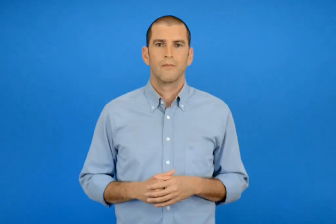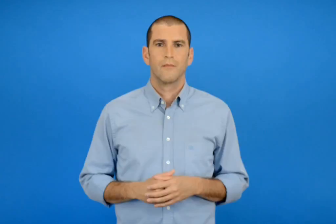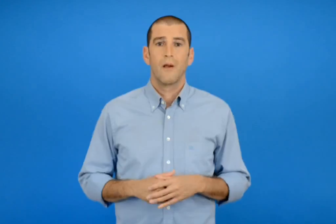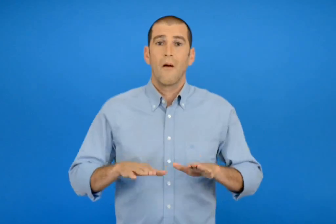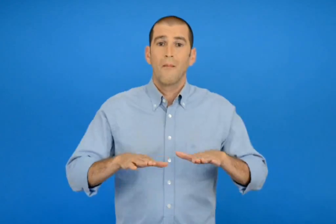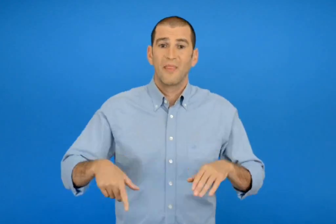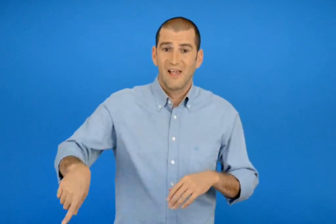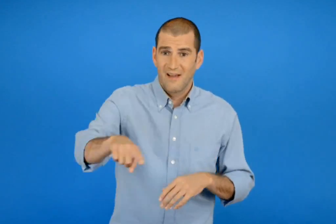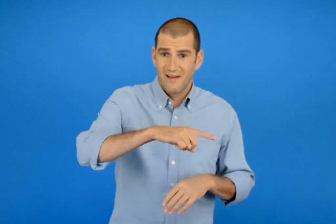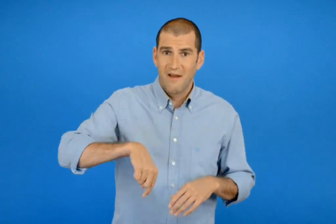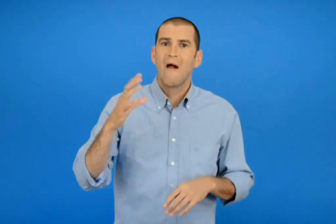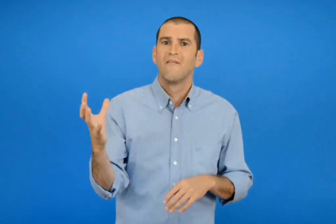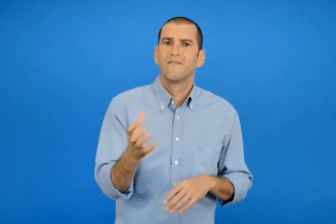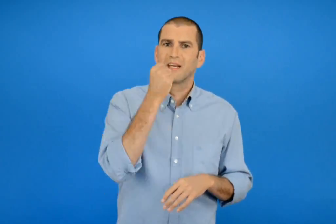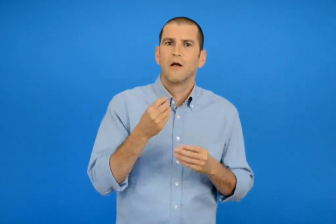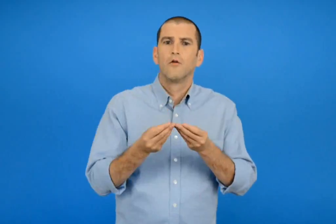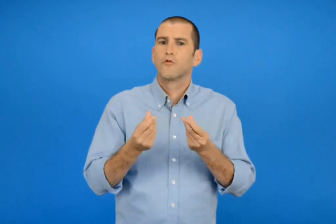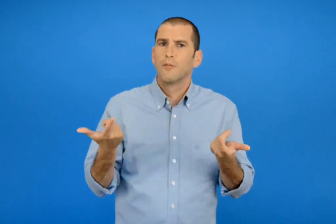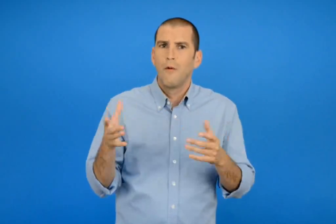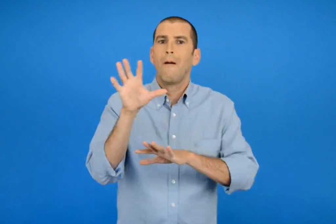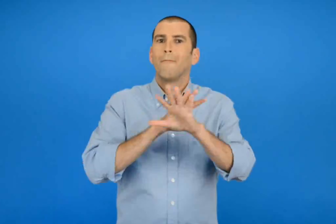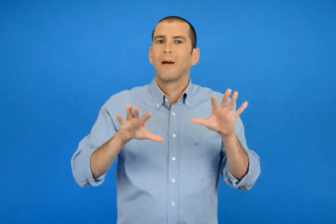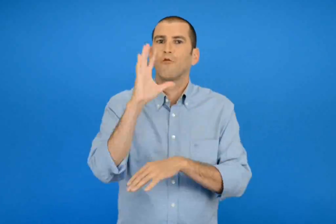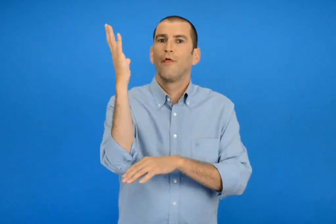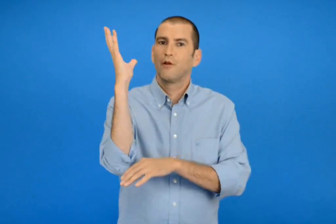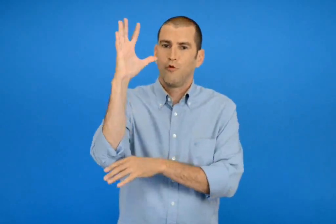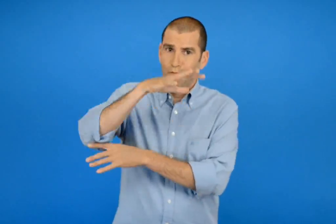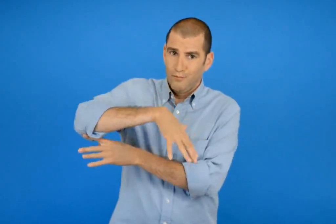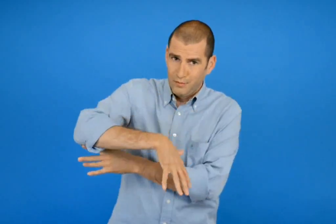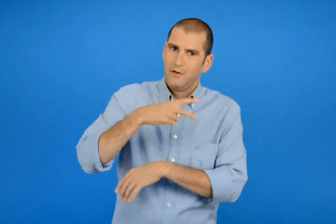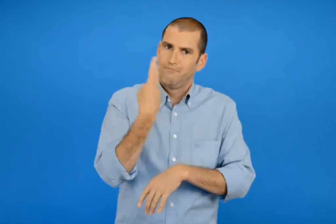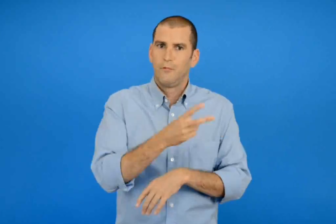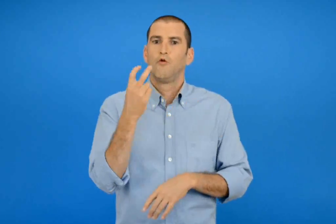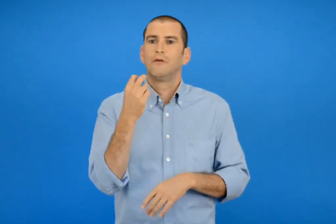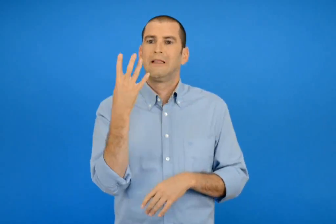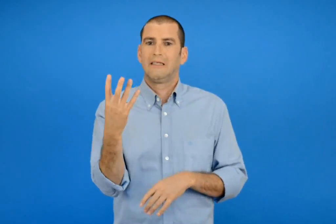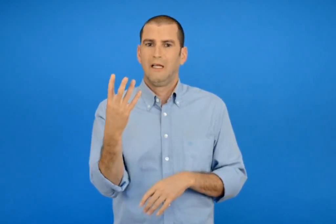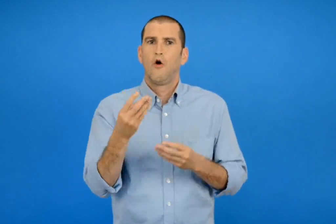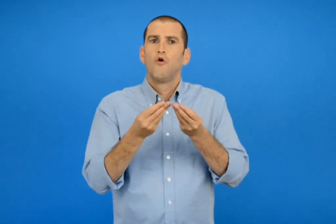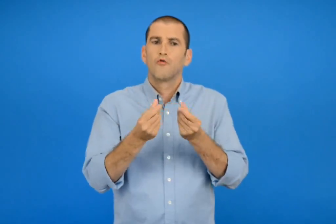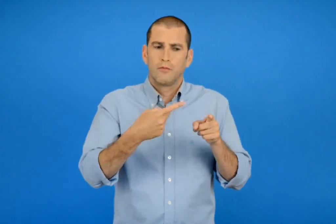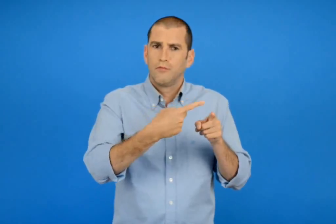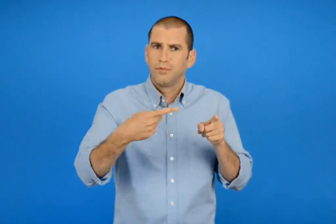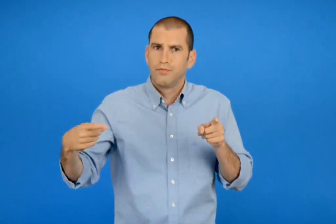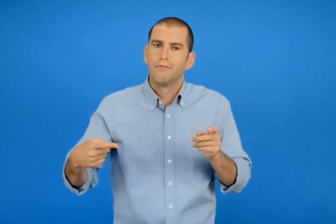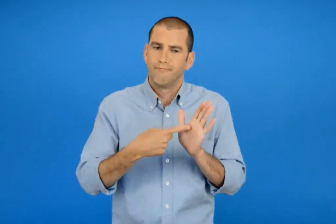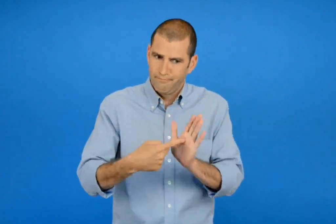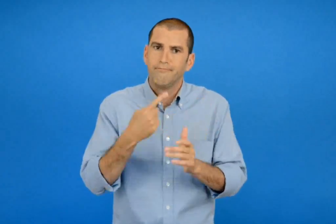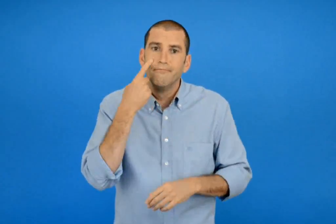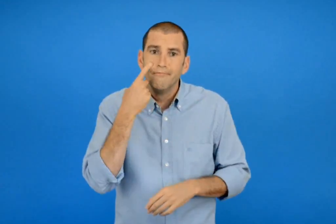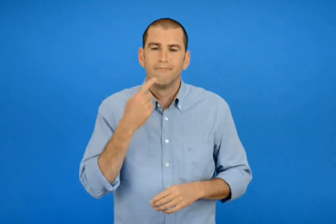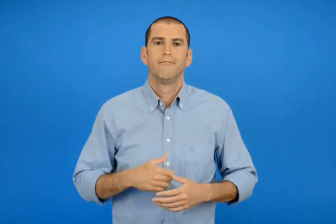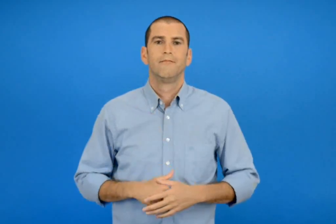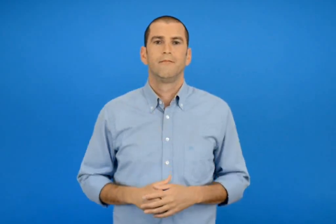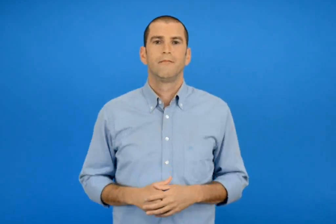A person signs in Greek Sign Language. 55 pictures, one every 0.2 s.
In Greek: δείχνω όλους τους τρόπους που βρήκαν τα παιδιά στα μαγικά δέντρα του 24
